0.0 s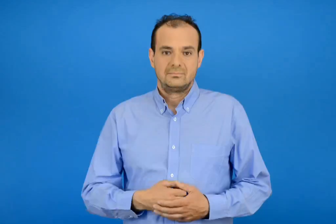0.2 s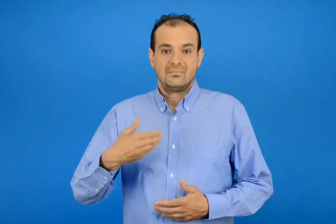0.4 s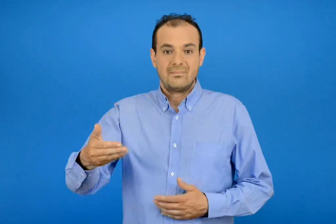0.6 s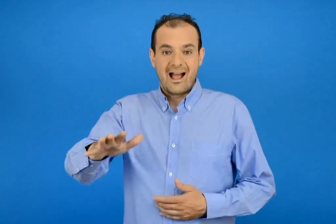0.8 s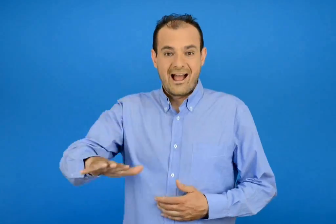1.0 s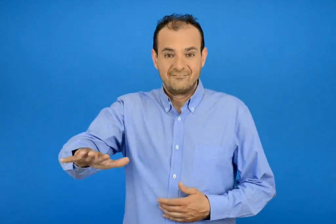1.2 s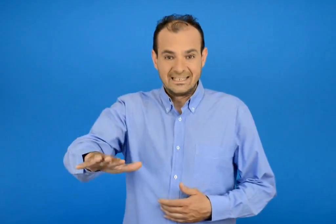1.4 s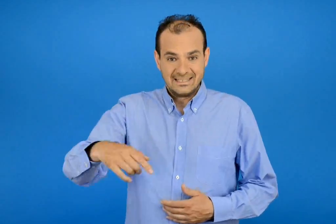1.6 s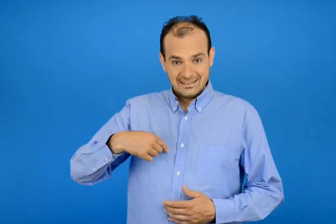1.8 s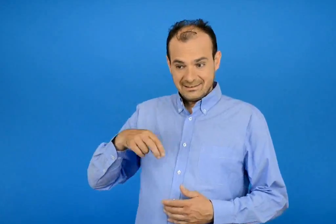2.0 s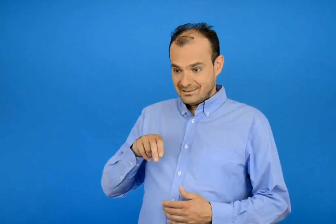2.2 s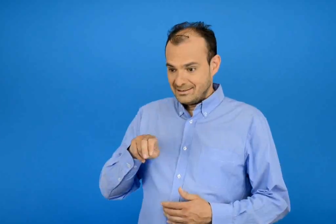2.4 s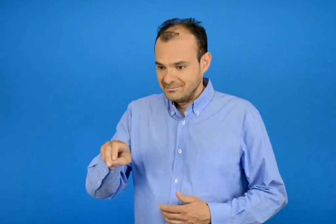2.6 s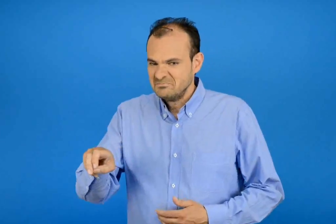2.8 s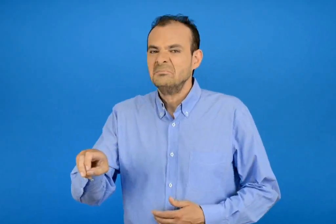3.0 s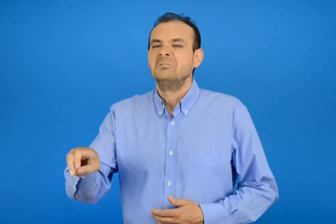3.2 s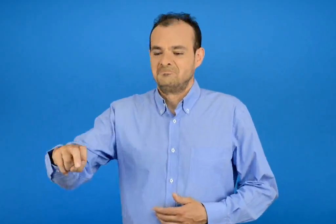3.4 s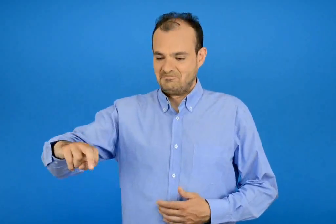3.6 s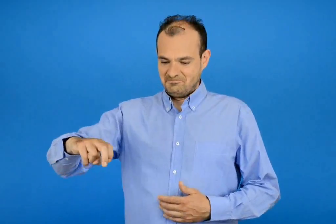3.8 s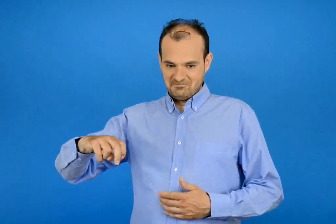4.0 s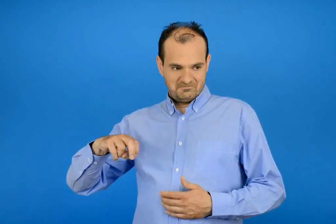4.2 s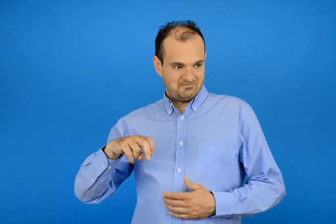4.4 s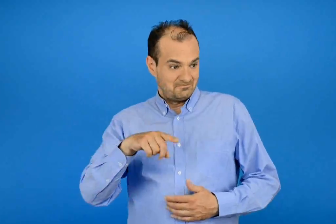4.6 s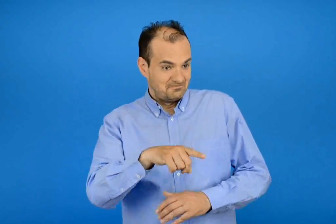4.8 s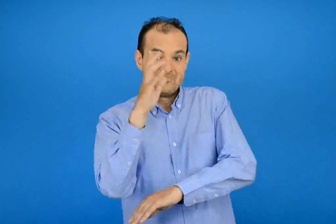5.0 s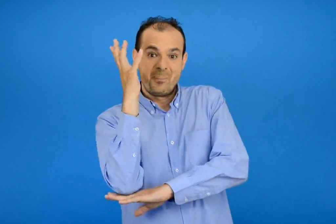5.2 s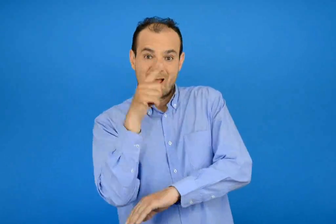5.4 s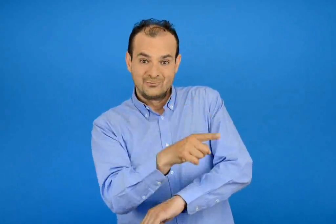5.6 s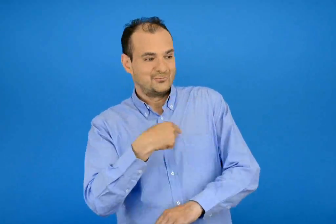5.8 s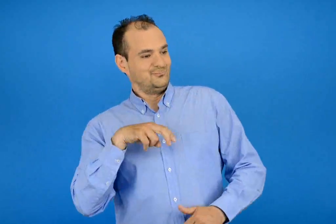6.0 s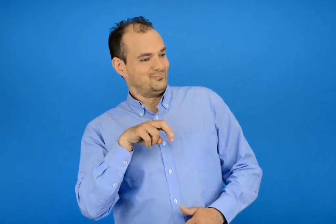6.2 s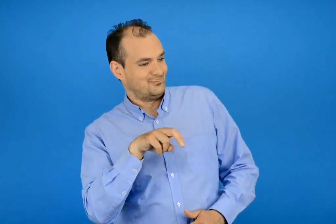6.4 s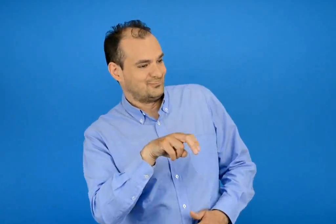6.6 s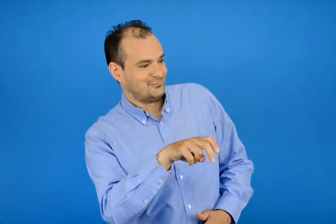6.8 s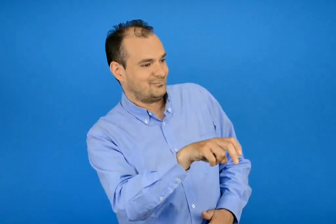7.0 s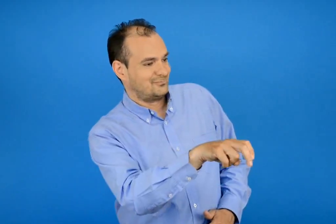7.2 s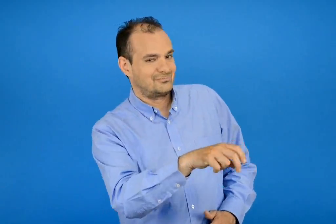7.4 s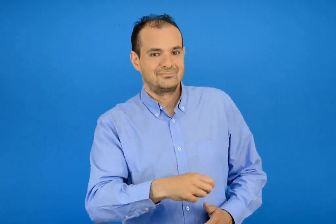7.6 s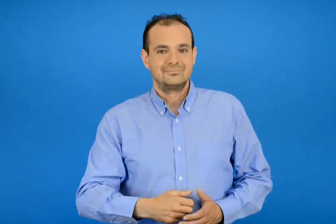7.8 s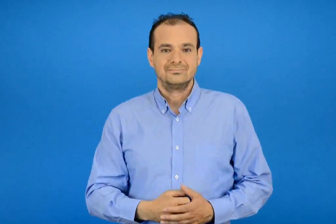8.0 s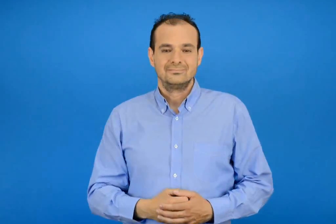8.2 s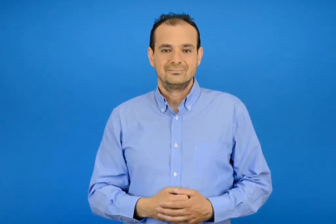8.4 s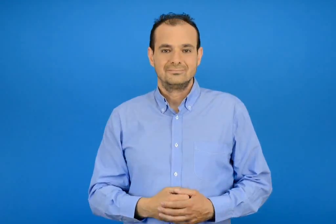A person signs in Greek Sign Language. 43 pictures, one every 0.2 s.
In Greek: αφήνω την αυλή ξεκινώ για το δάσος
